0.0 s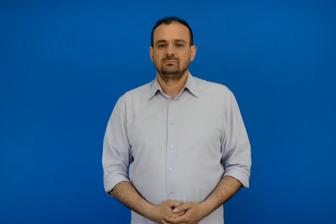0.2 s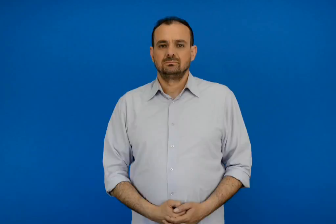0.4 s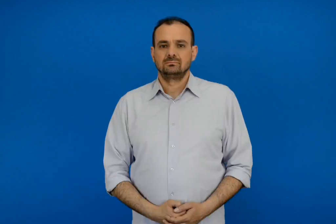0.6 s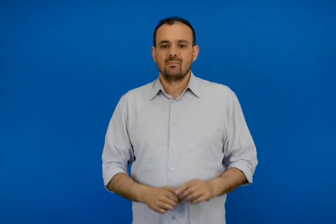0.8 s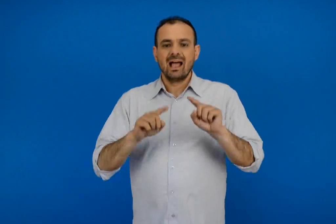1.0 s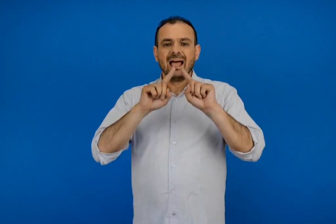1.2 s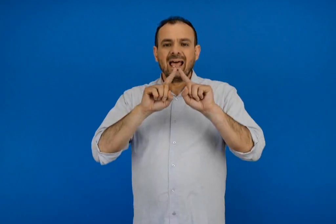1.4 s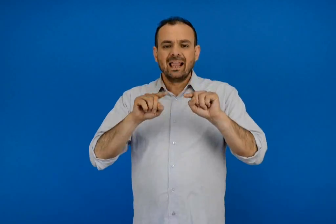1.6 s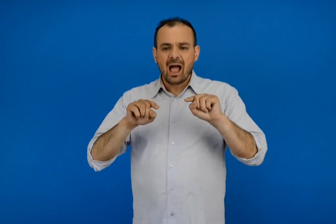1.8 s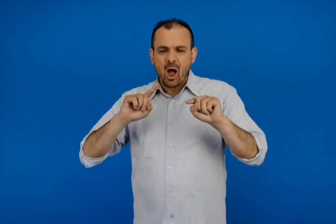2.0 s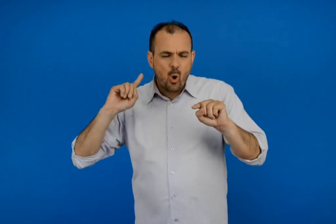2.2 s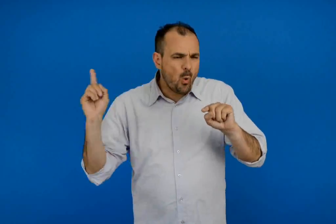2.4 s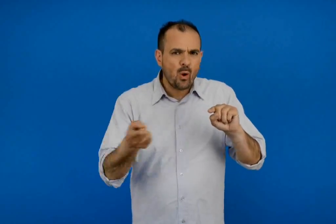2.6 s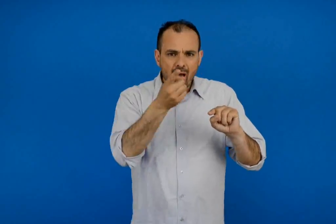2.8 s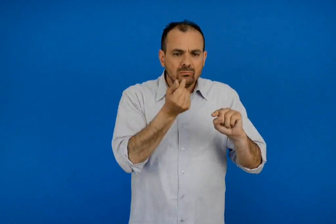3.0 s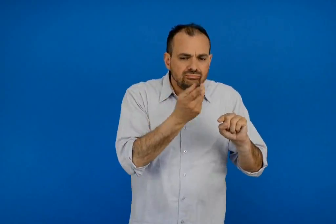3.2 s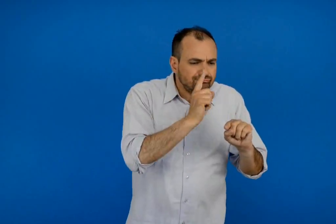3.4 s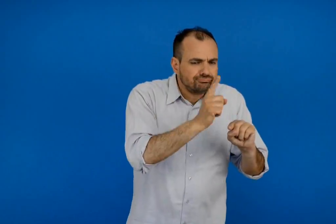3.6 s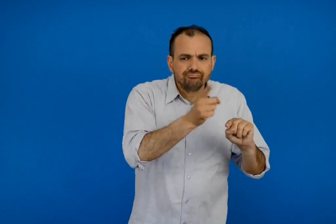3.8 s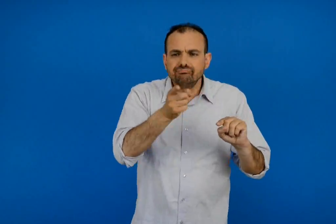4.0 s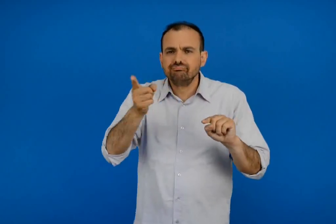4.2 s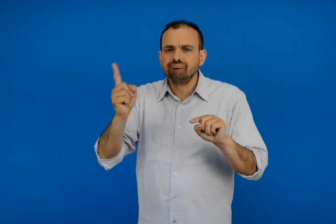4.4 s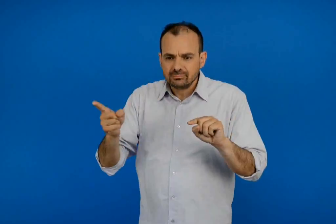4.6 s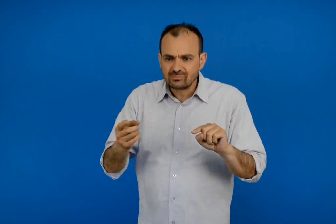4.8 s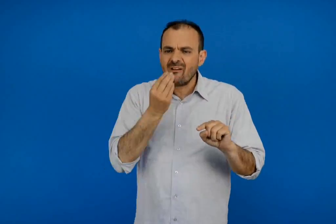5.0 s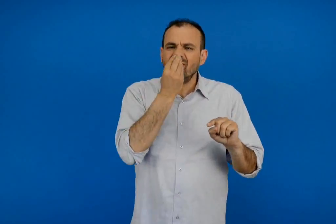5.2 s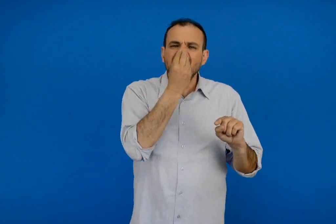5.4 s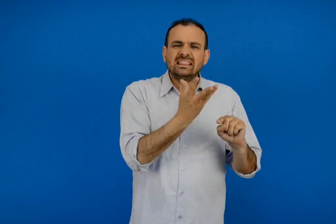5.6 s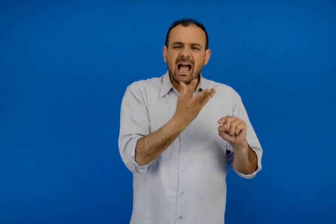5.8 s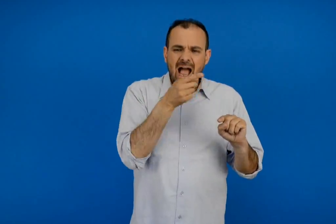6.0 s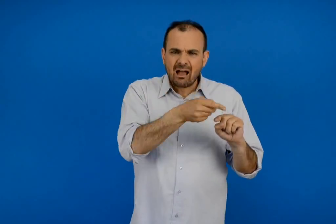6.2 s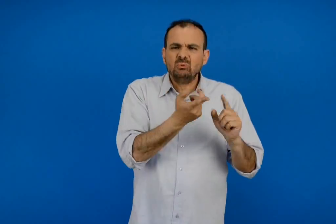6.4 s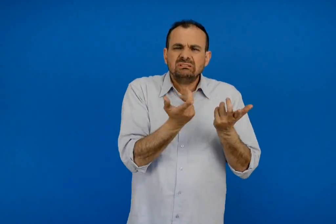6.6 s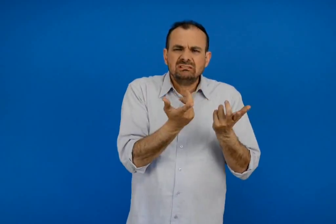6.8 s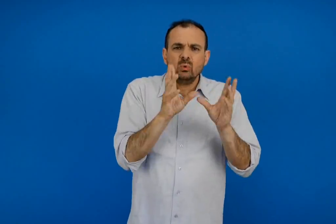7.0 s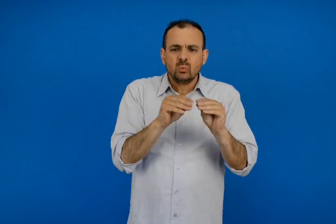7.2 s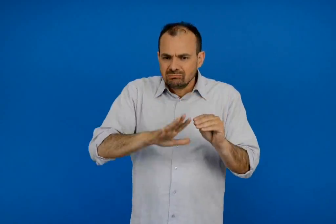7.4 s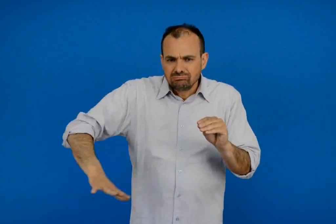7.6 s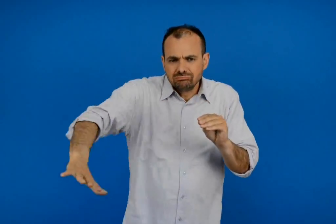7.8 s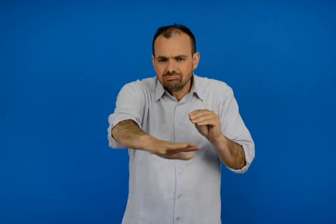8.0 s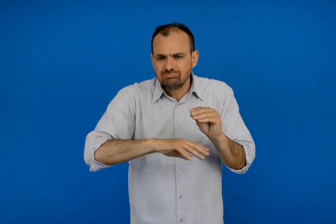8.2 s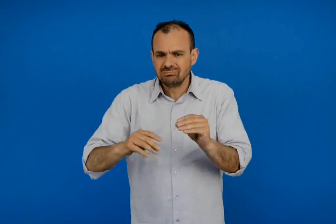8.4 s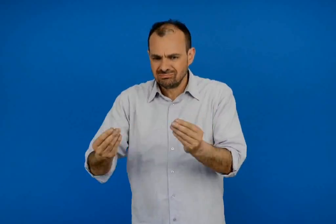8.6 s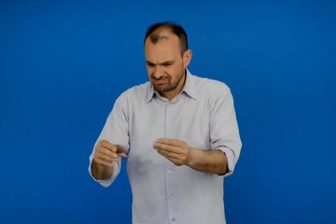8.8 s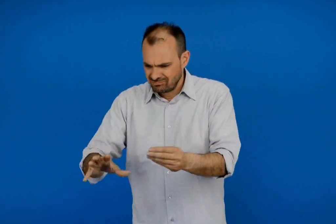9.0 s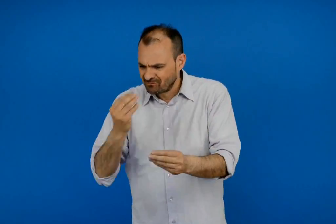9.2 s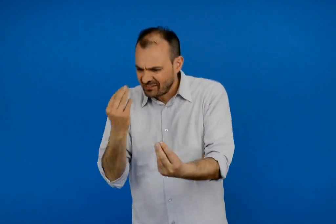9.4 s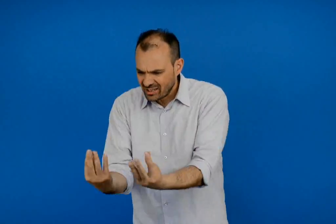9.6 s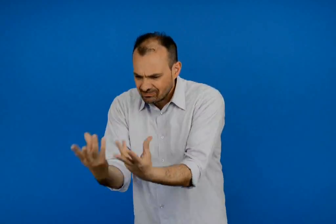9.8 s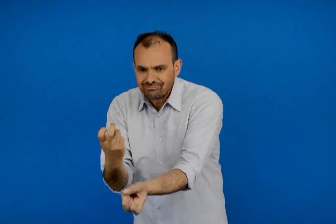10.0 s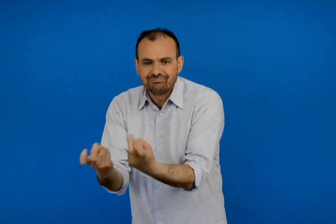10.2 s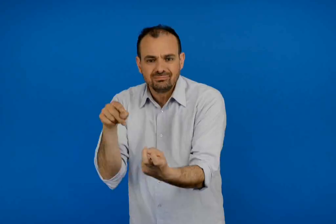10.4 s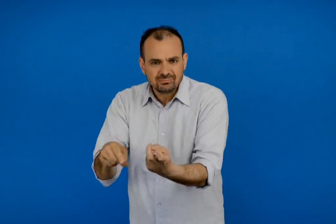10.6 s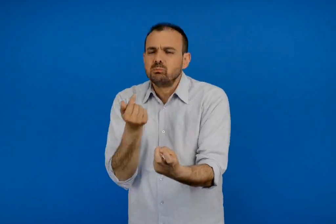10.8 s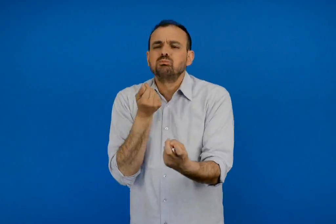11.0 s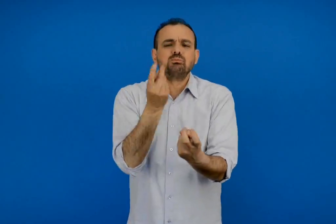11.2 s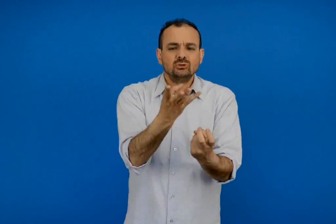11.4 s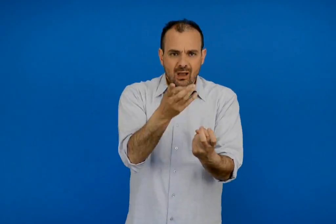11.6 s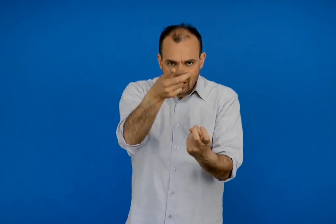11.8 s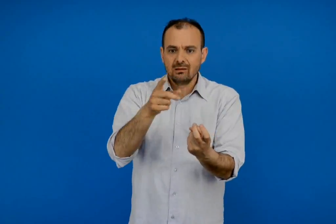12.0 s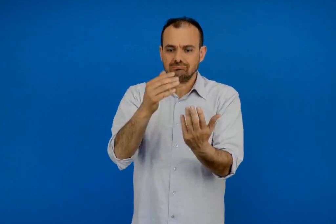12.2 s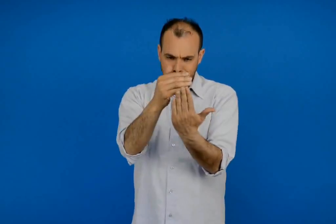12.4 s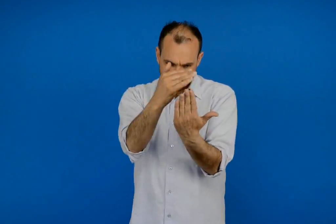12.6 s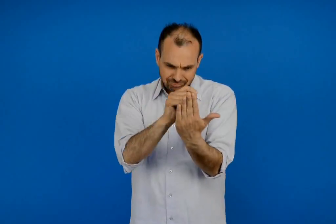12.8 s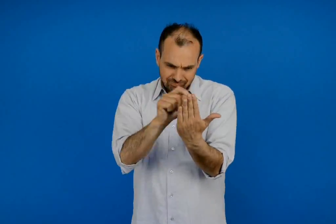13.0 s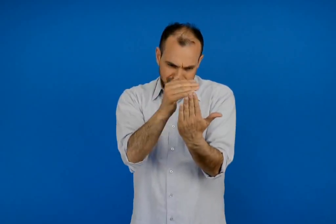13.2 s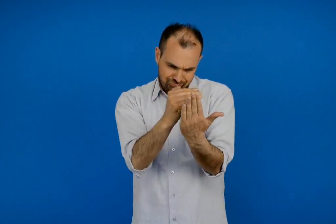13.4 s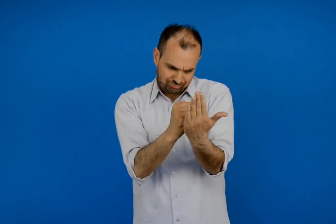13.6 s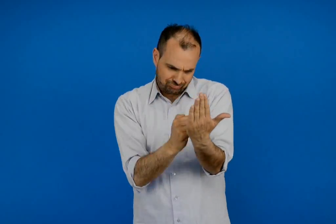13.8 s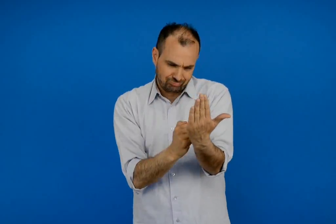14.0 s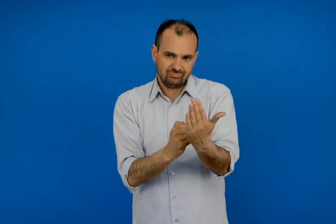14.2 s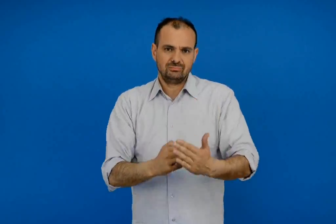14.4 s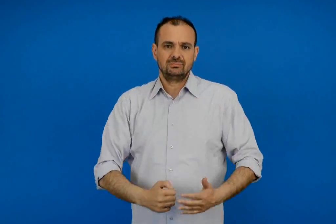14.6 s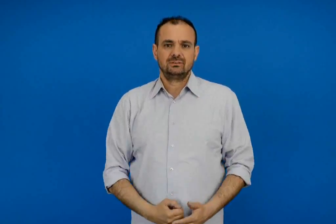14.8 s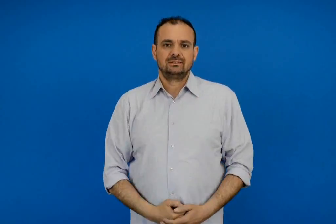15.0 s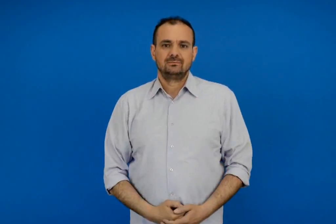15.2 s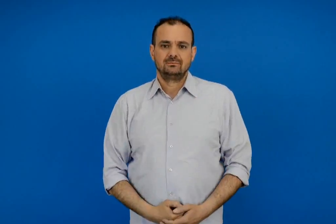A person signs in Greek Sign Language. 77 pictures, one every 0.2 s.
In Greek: μέτρησε όλα τα υλικά που χρειάζονται βρες ποσά από αυτά είναι φυτικά δηλαδή προέρχονται από φυτά γράψε τα παρακάτω
